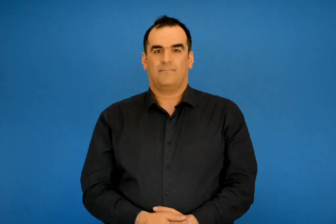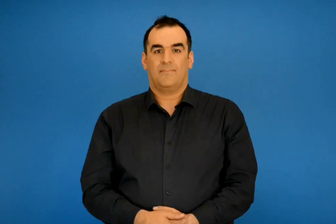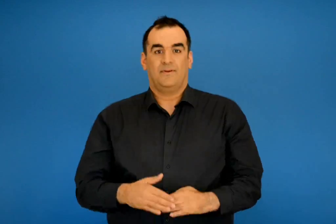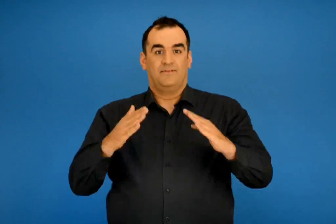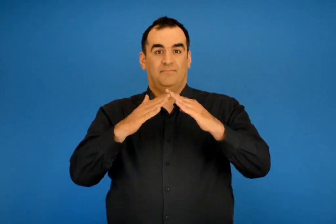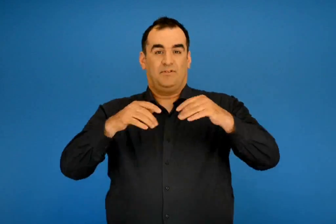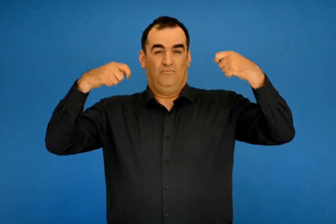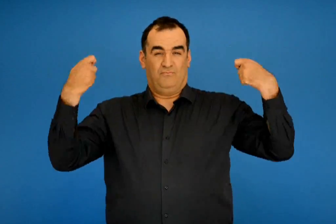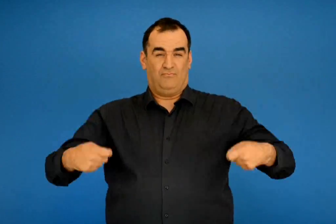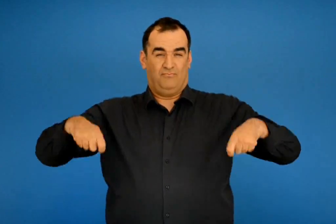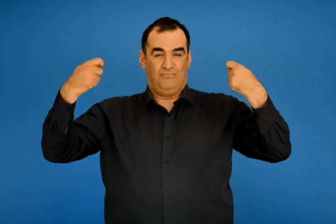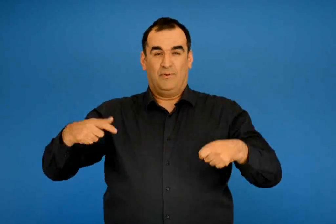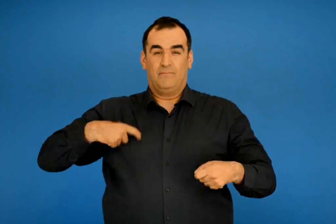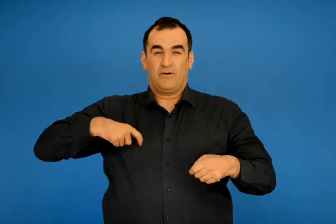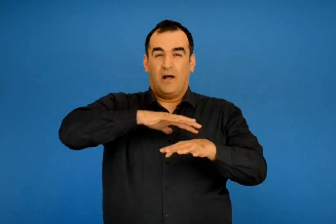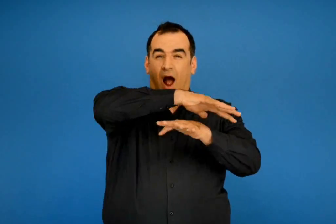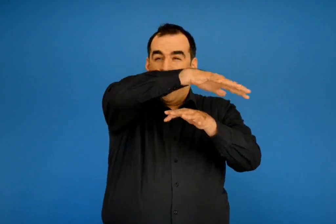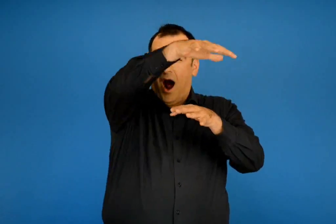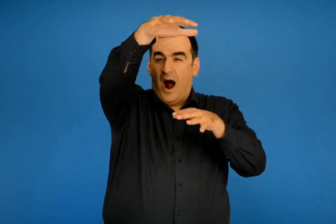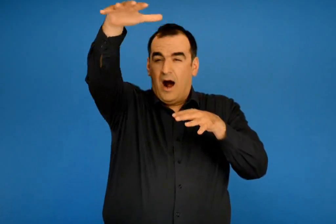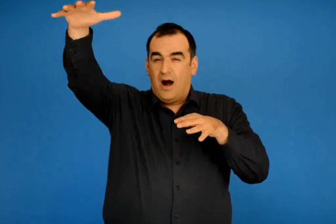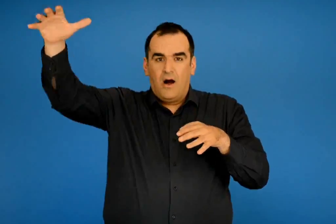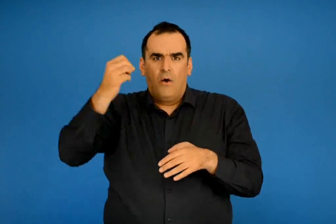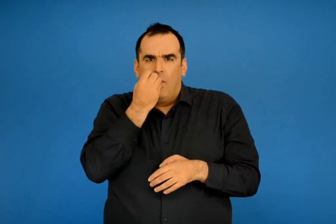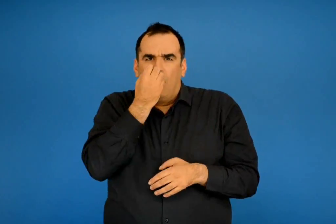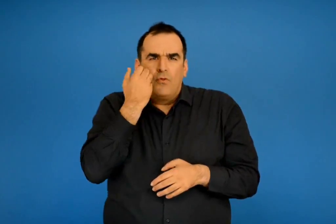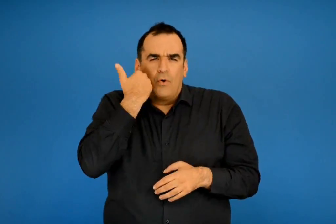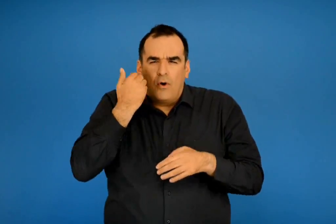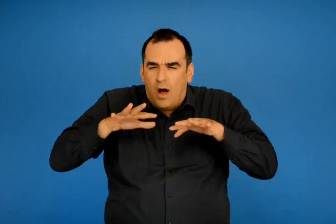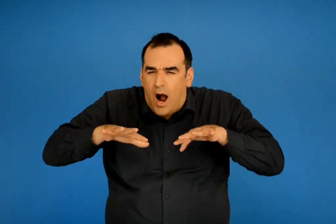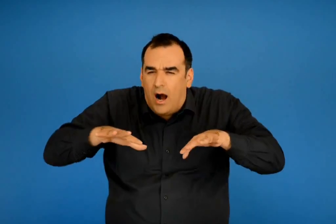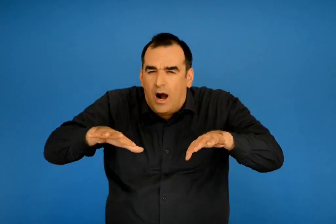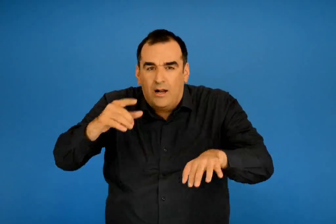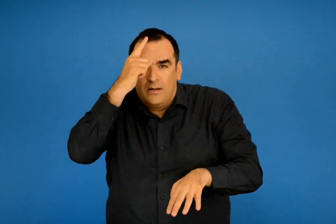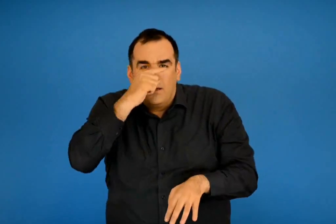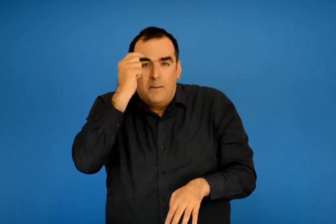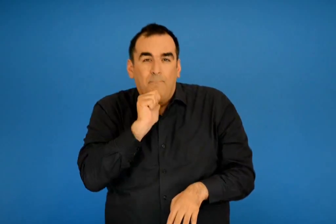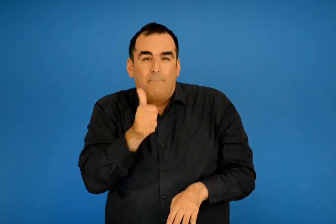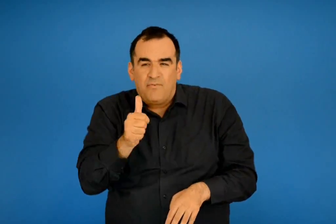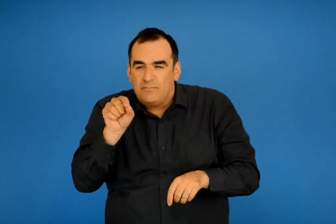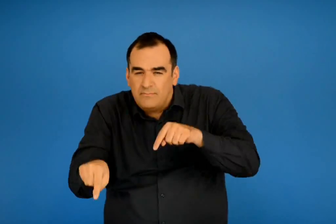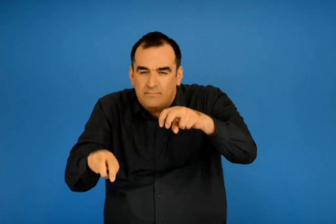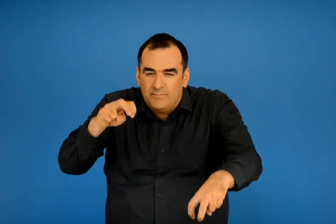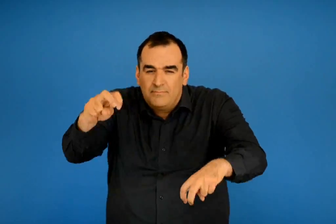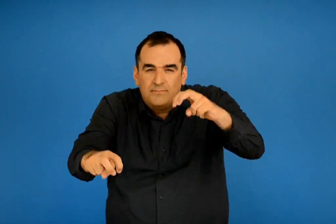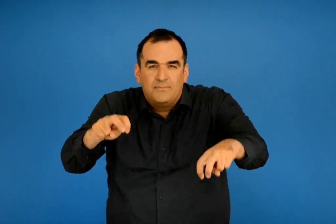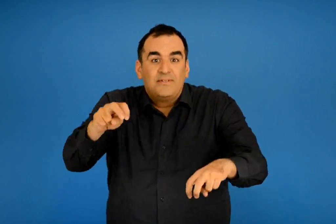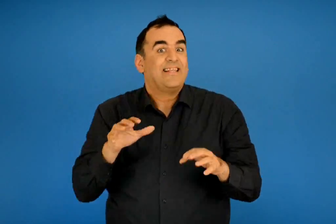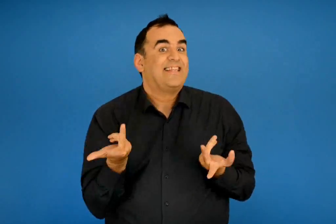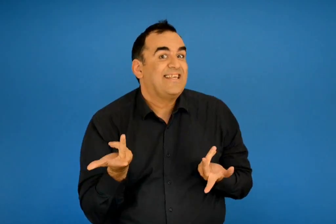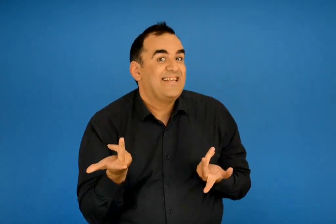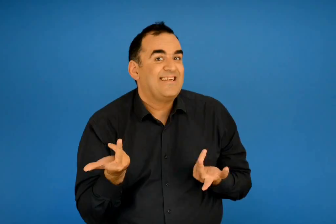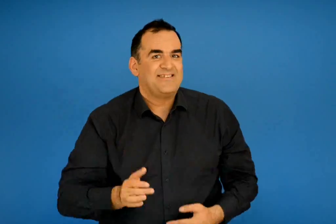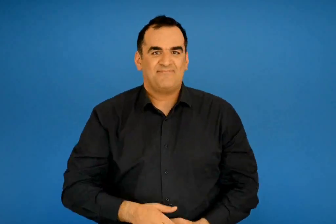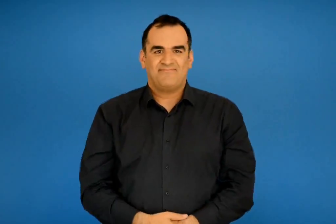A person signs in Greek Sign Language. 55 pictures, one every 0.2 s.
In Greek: πράσινο παλάτι κόκκινα λουλούδια και μαύροι καλόγεροι κάθονται μέσα τι είναι ;
